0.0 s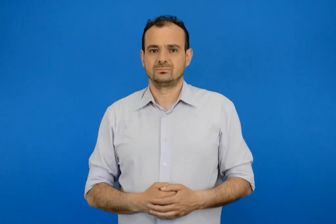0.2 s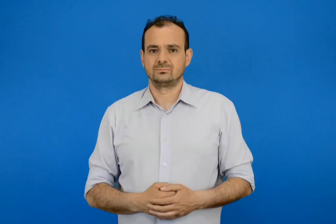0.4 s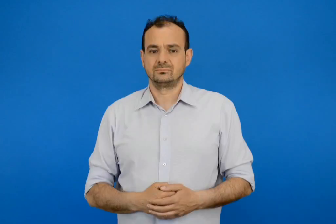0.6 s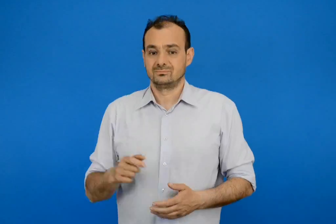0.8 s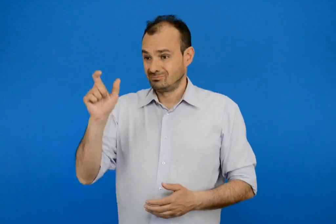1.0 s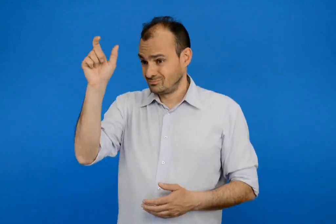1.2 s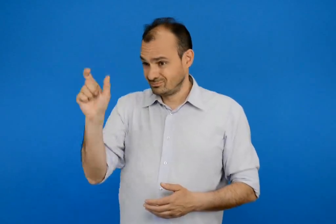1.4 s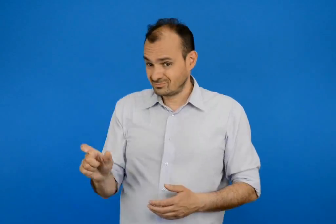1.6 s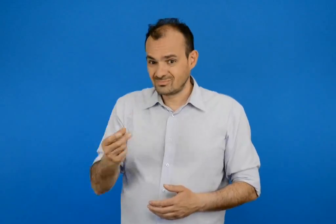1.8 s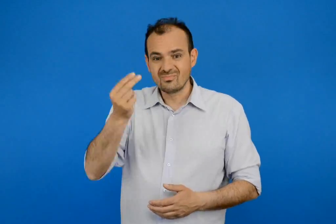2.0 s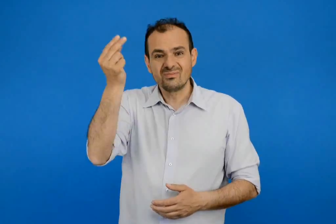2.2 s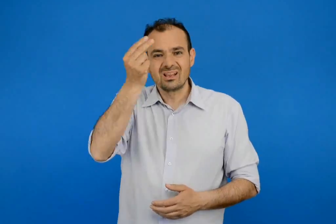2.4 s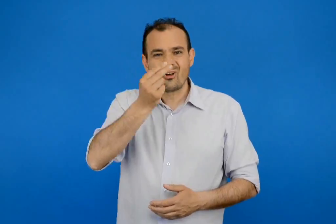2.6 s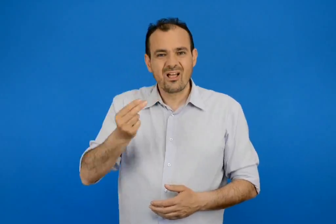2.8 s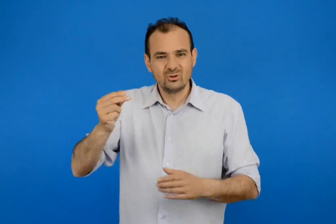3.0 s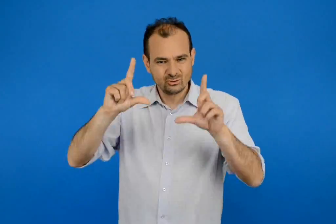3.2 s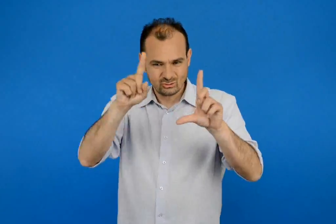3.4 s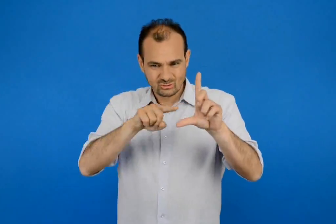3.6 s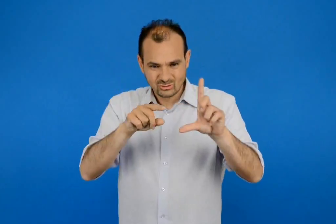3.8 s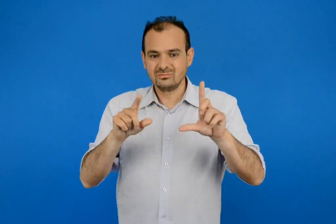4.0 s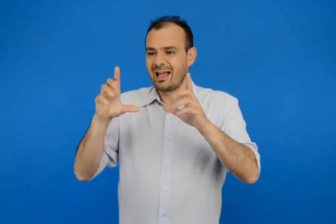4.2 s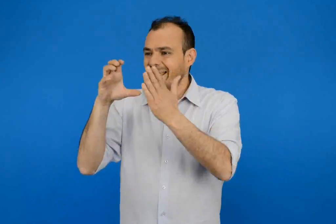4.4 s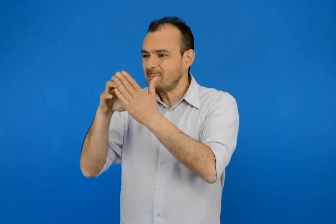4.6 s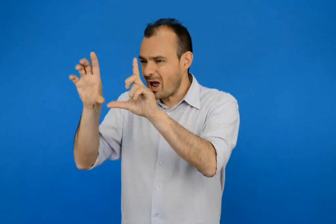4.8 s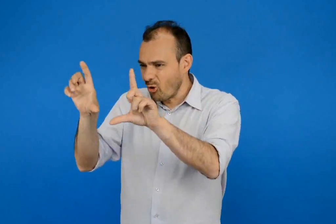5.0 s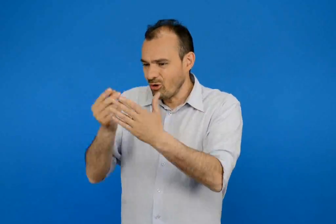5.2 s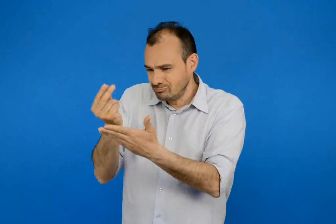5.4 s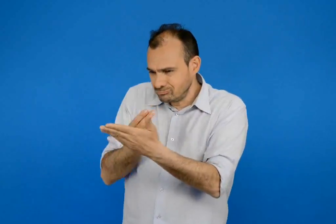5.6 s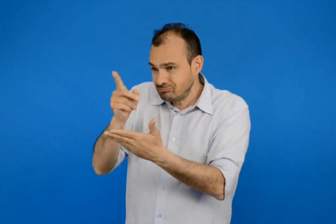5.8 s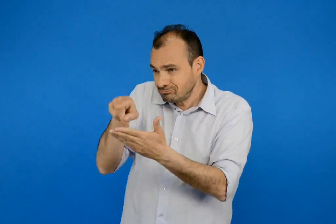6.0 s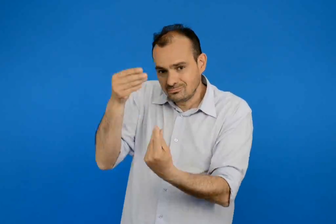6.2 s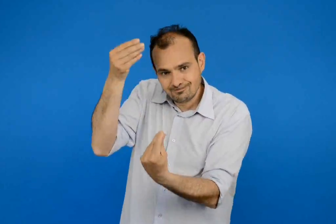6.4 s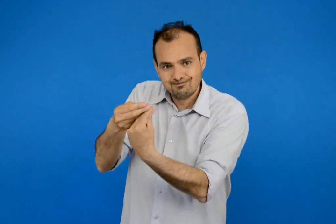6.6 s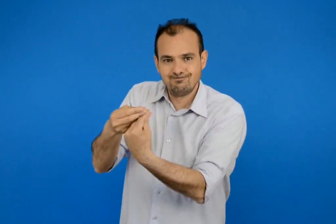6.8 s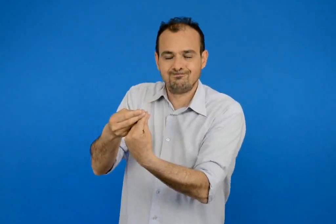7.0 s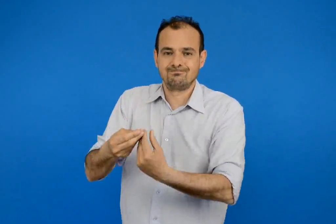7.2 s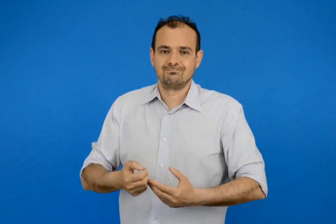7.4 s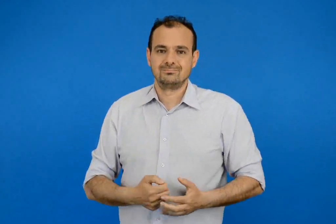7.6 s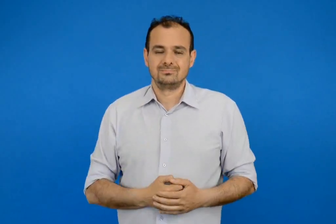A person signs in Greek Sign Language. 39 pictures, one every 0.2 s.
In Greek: ο εικονογράφος ζωγράφισε εικόνες που ταιριάζουν με το κείμενο
